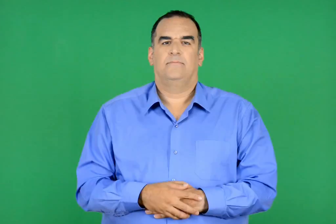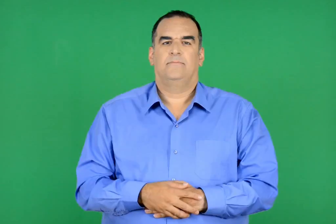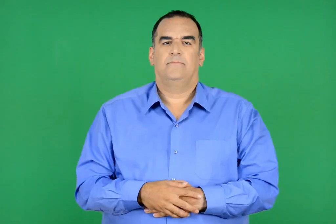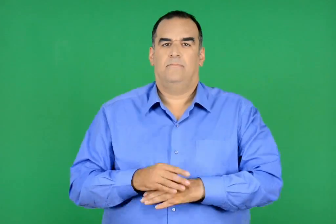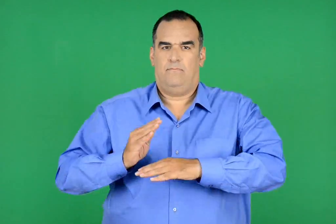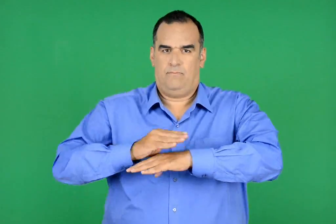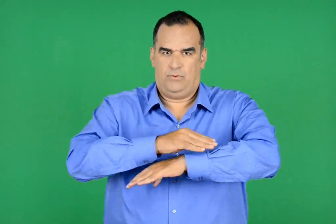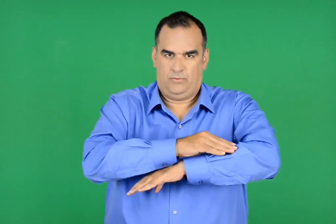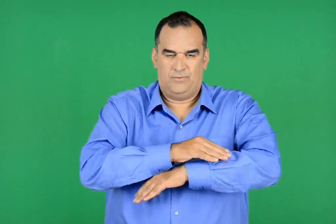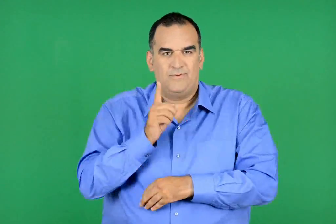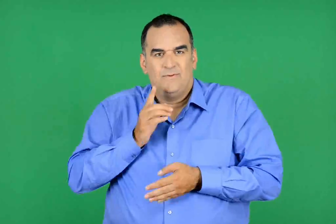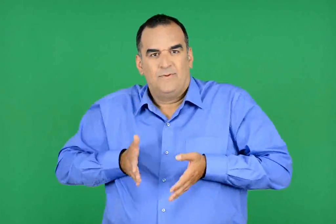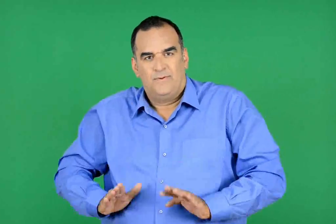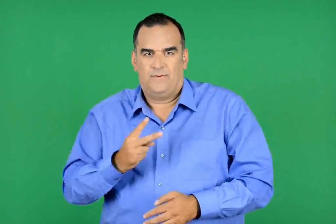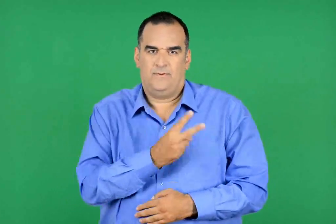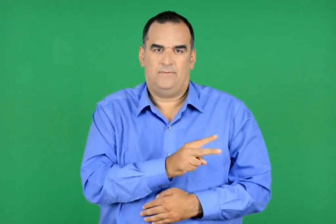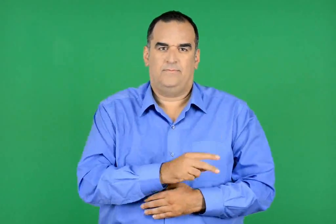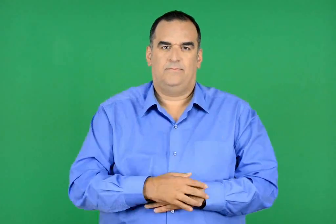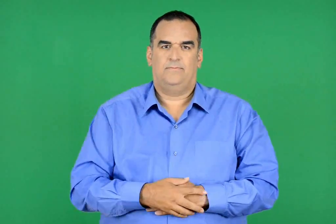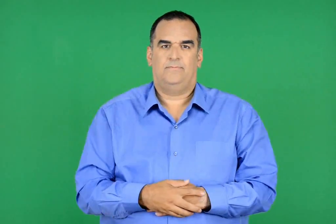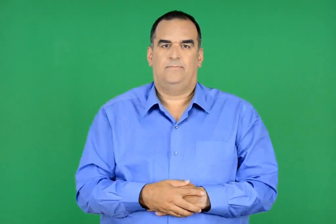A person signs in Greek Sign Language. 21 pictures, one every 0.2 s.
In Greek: ο ποντικός κι η θυγατέρα του
